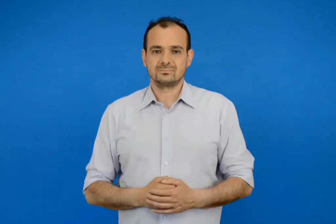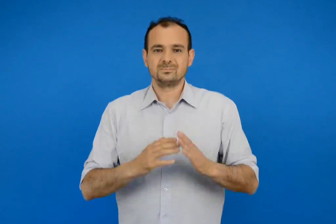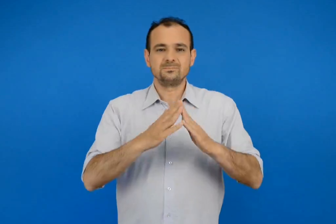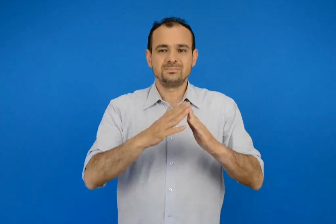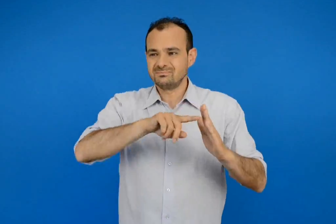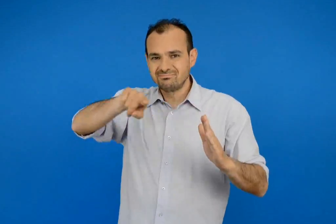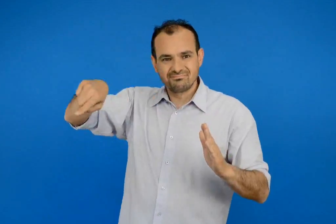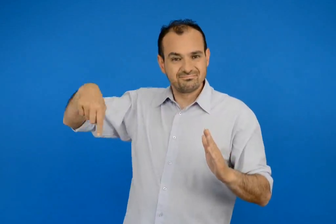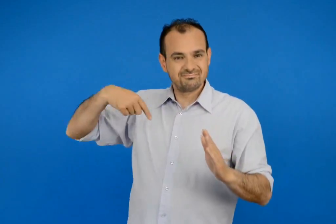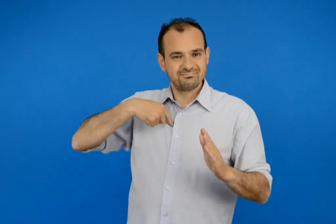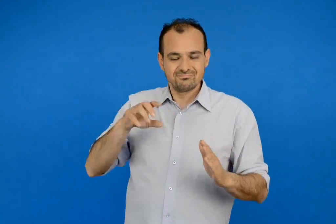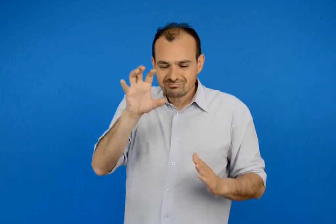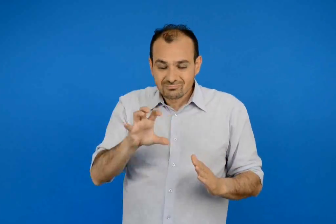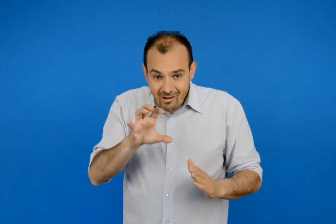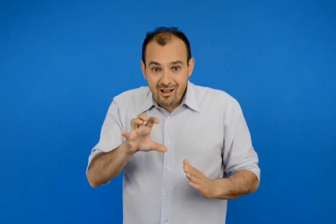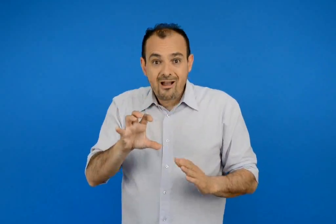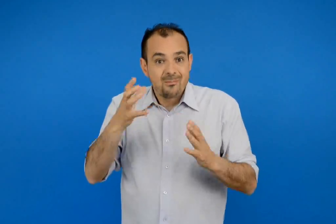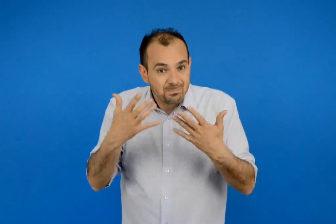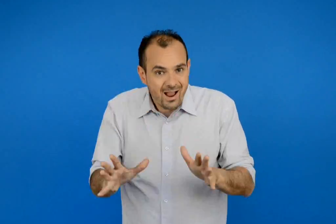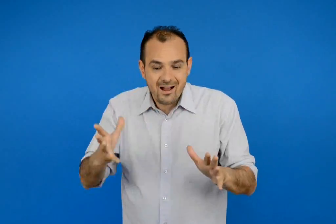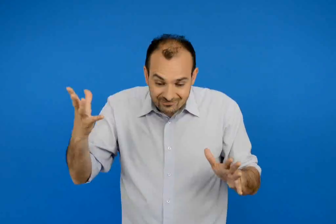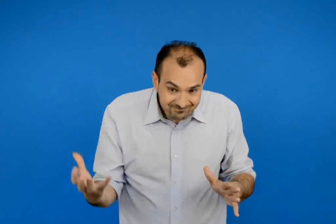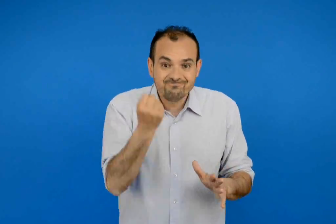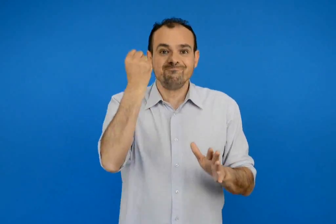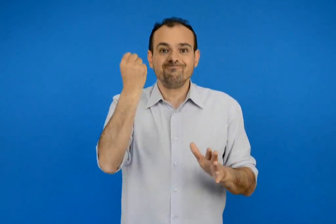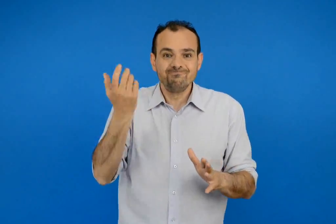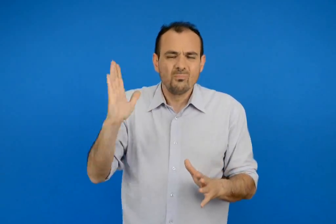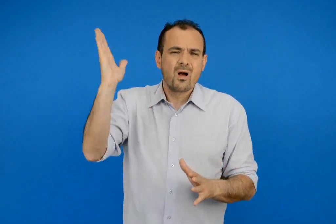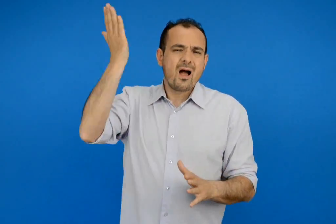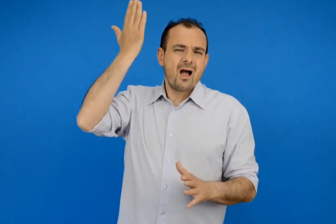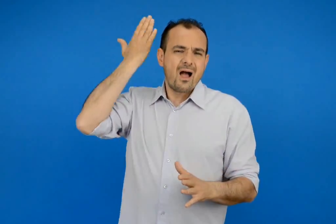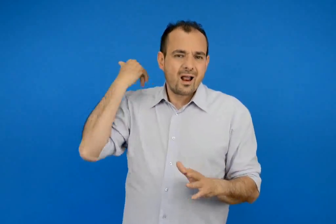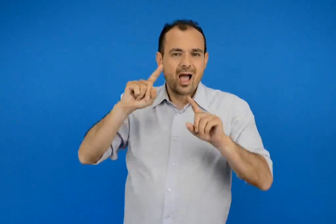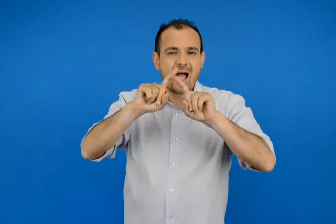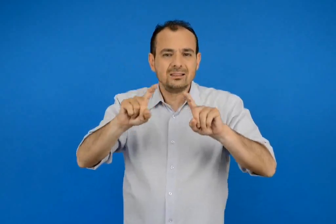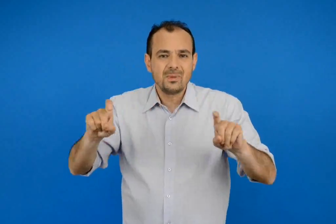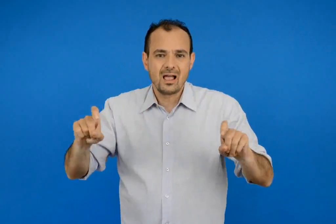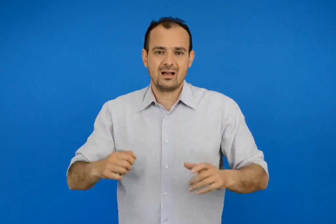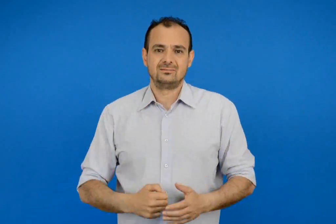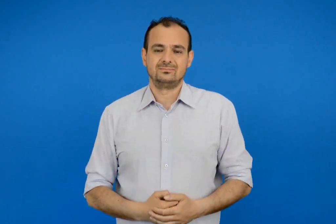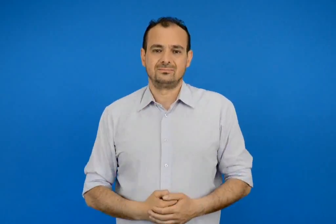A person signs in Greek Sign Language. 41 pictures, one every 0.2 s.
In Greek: ψάξαμε στα σπίτια μας και βρήκαμε παλιά αντικείμενα
